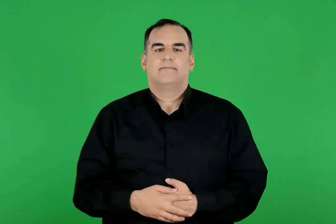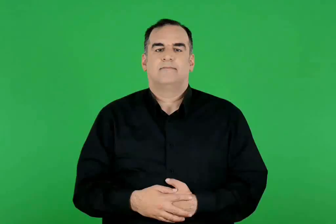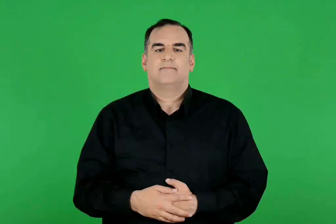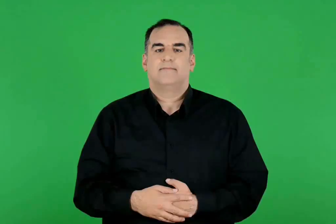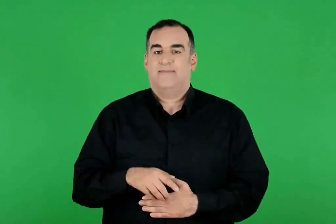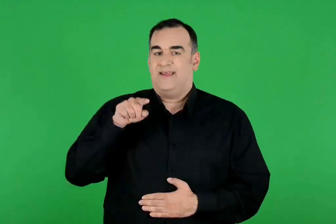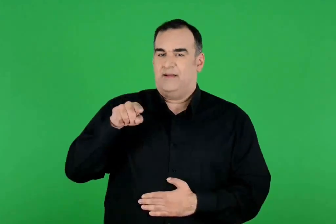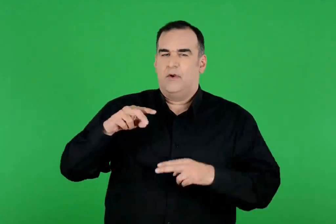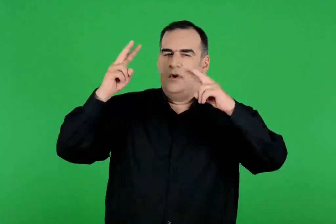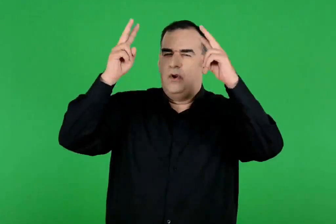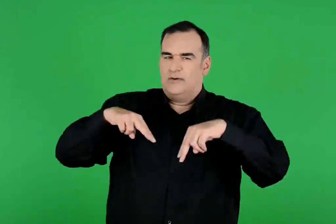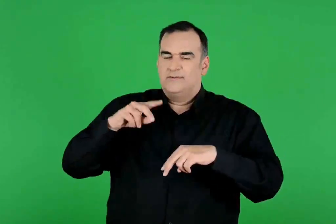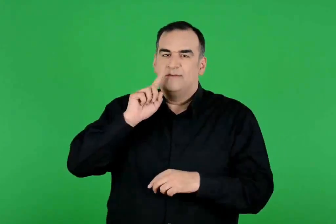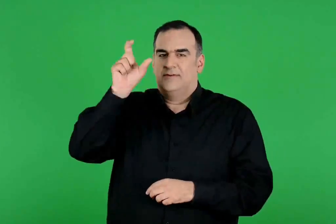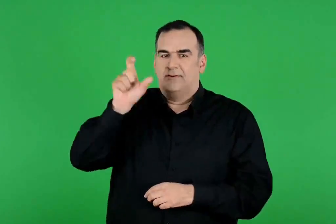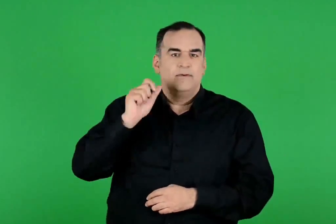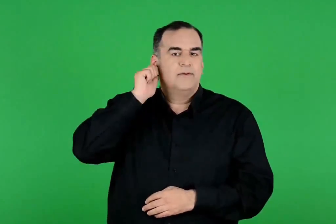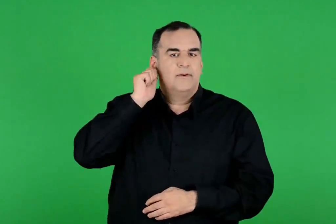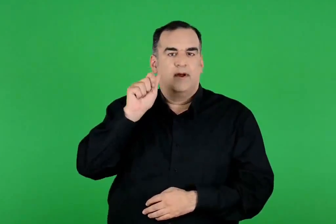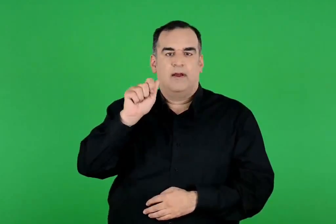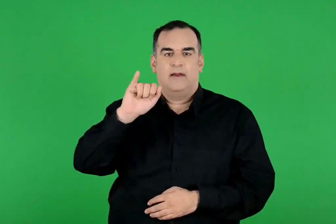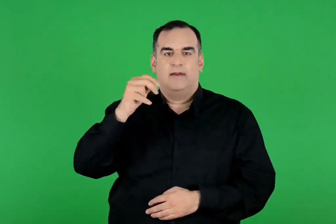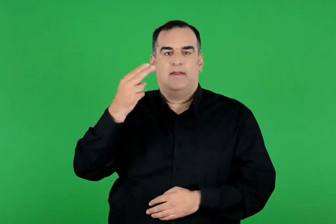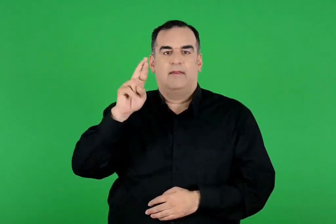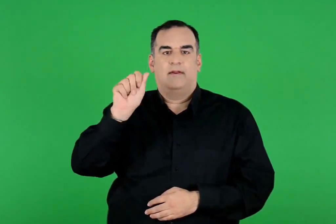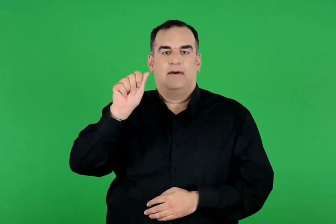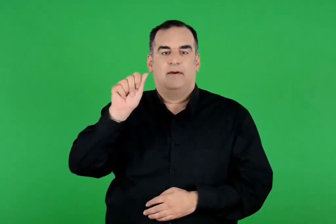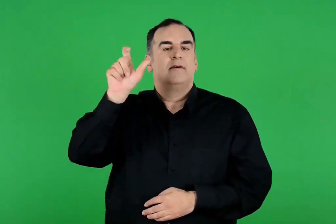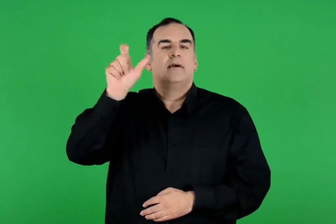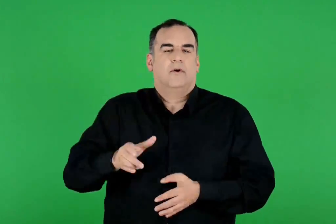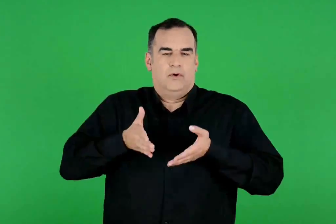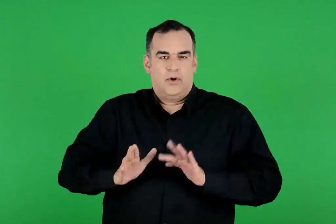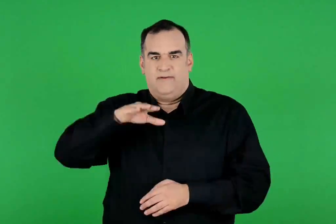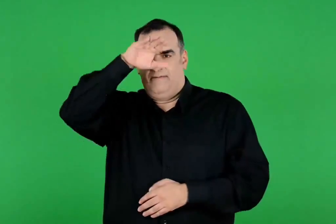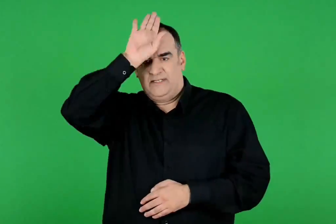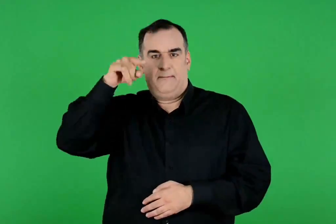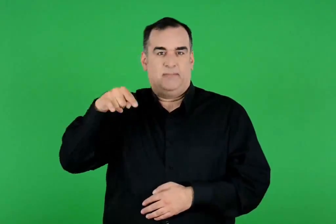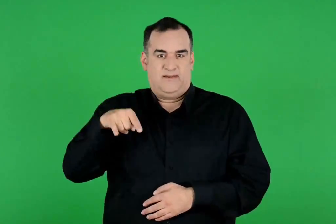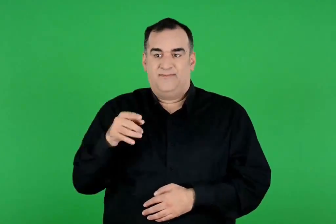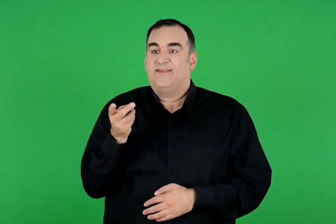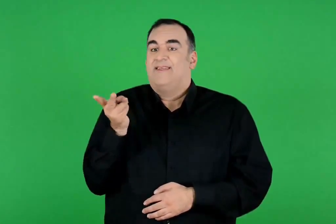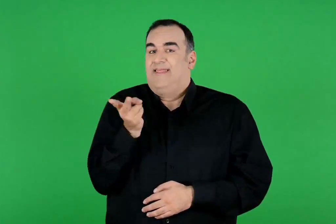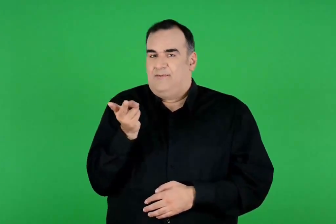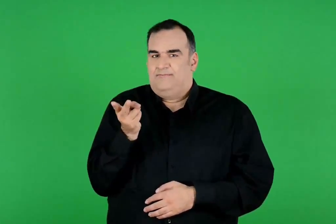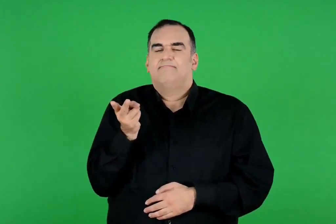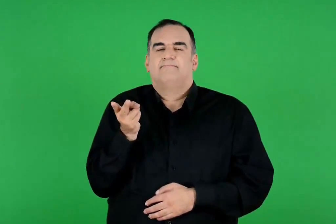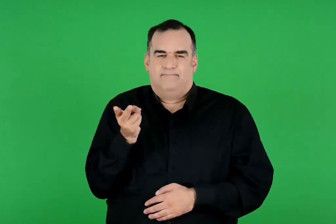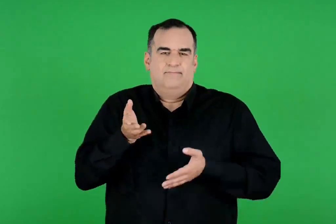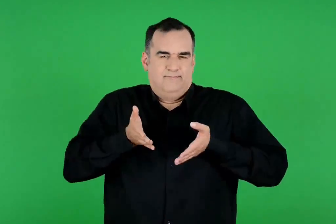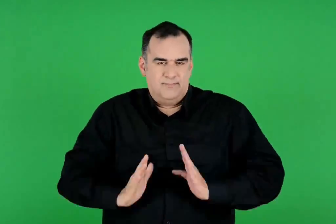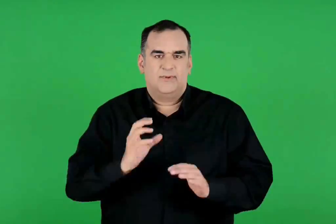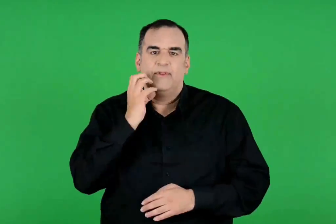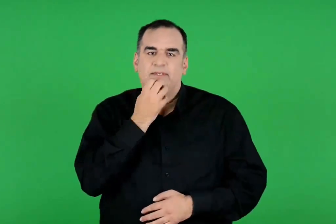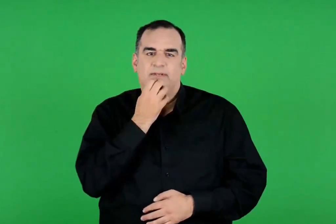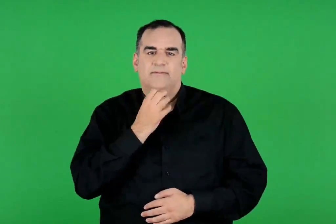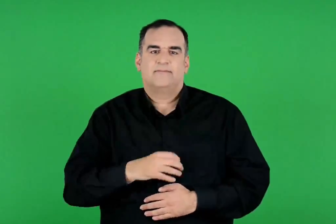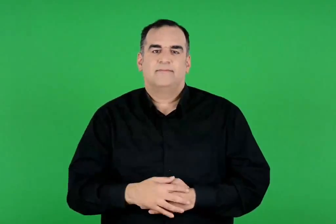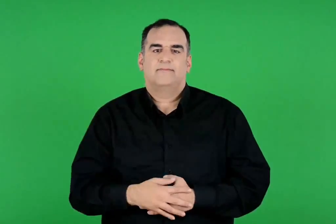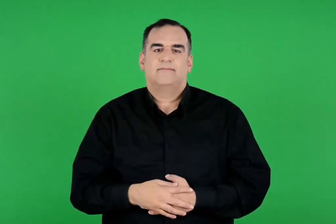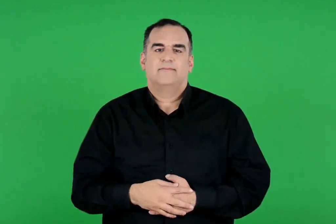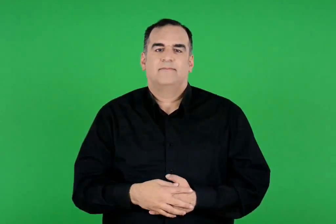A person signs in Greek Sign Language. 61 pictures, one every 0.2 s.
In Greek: εκεί γνώρισε την αίθρα , την κόρη του βασιλιά πιτθέα. από αυτούς τους δυο γεννήθηκε ο θησέας
